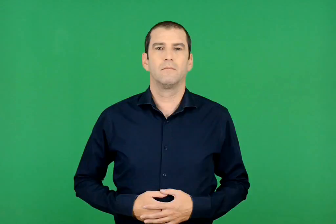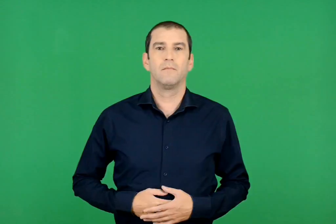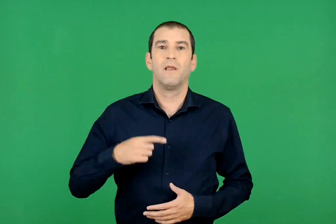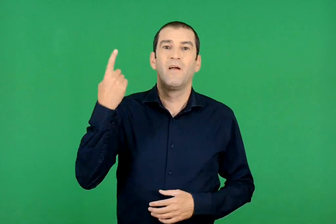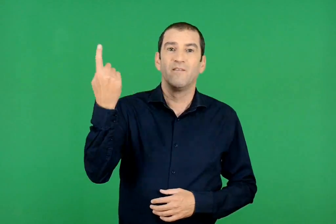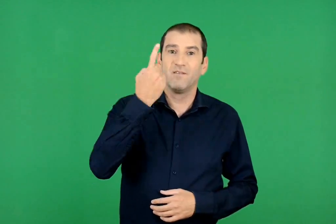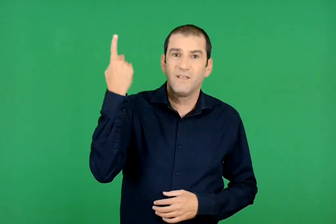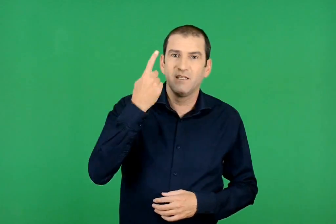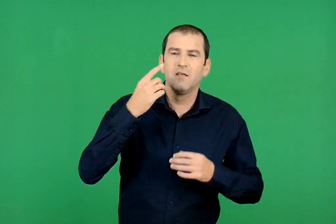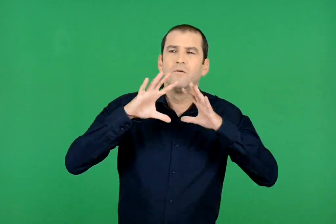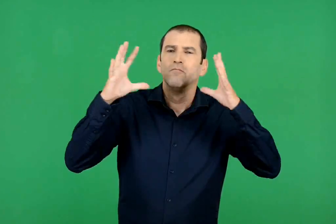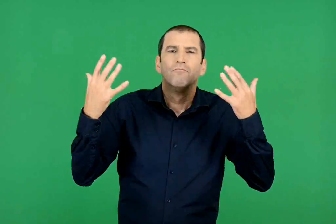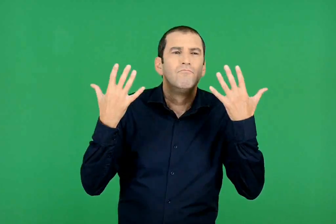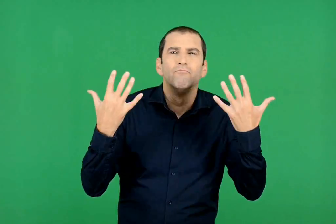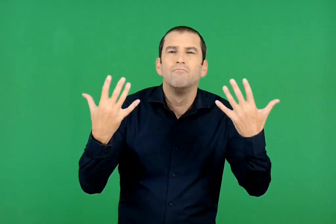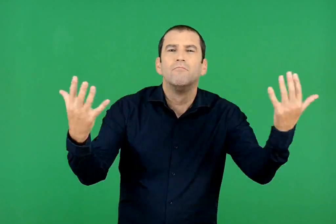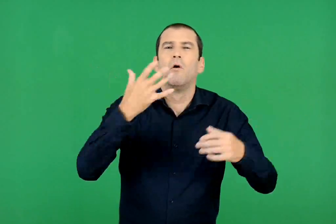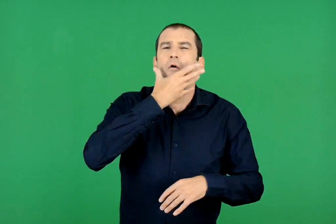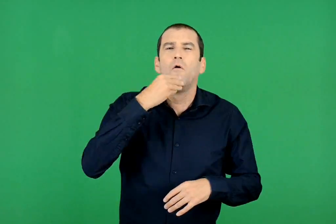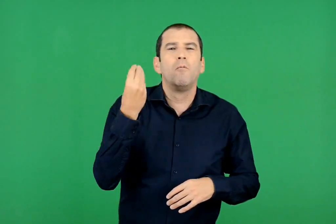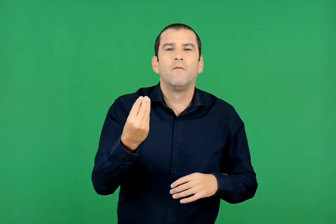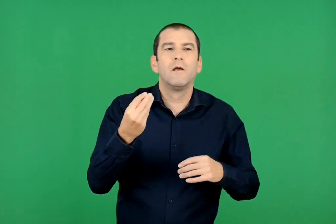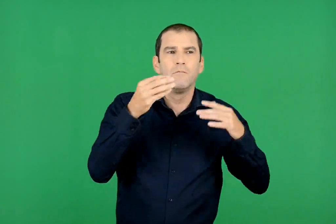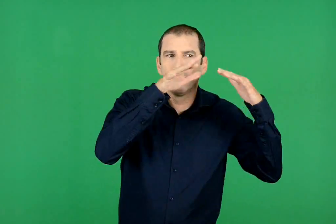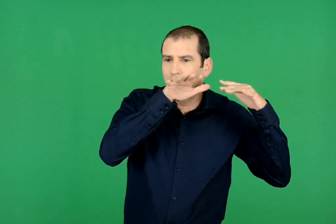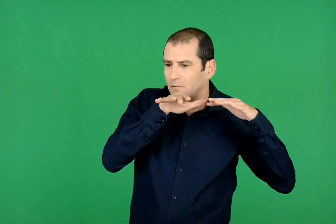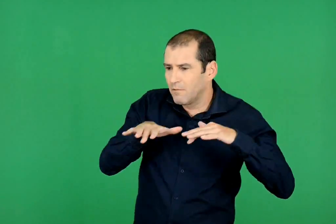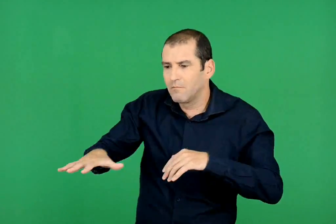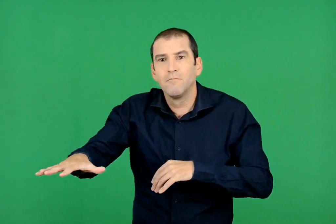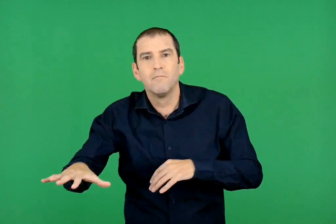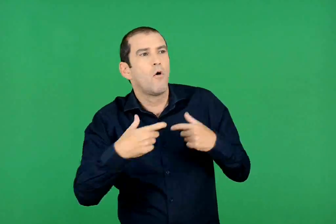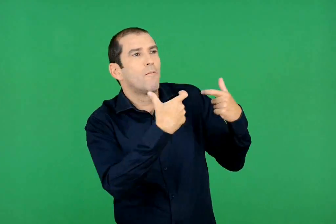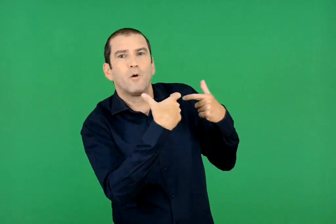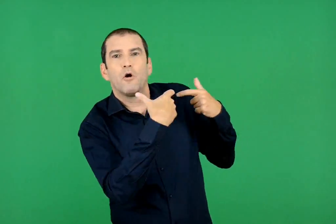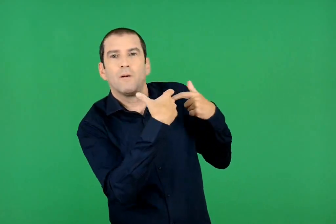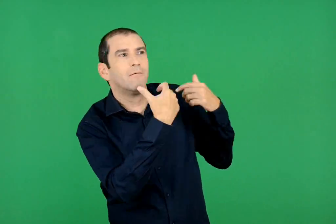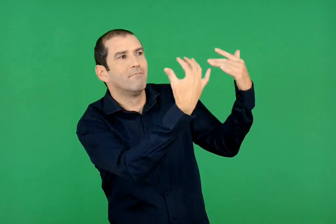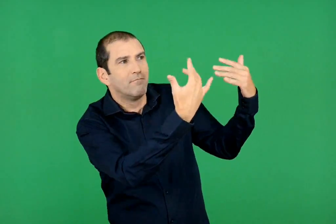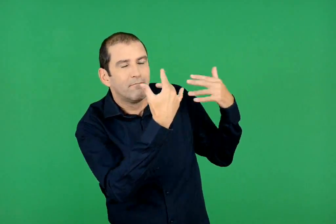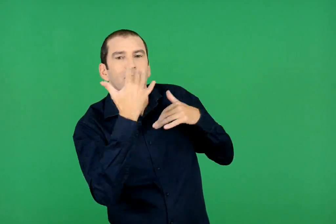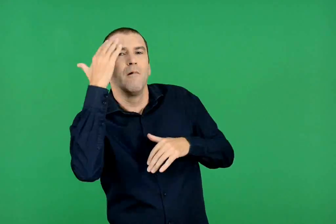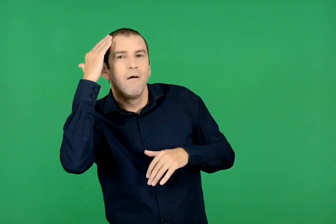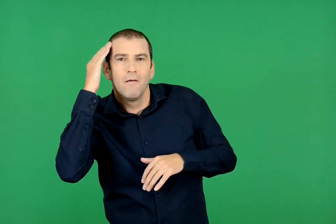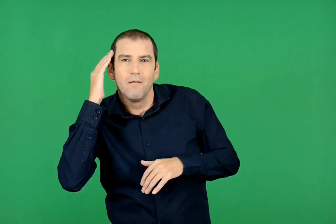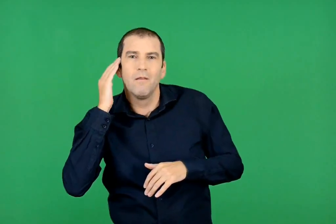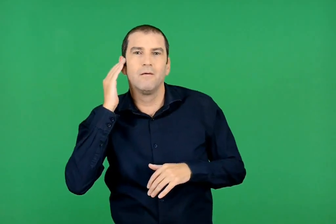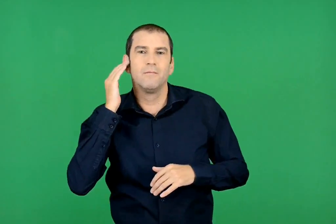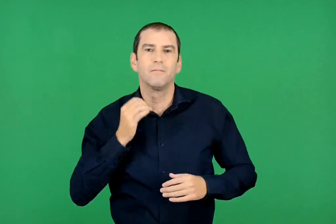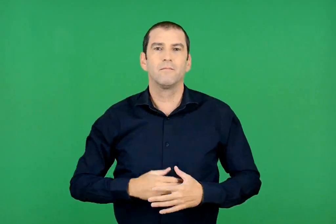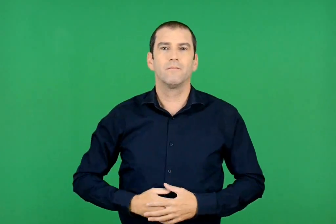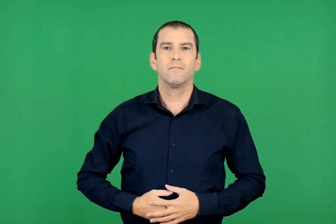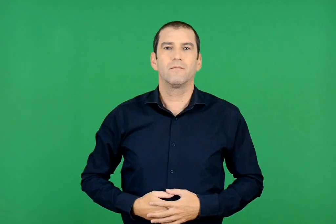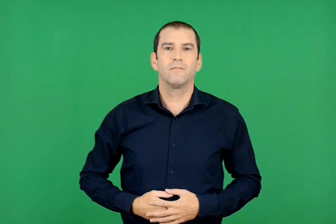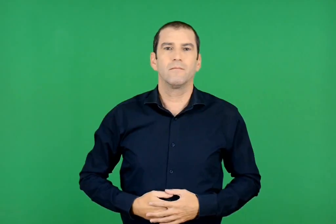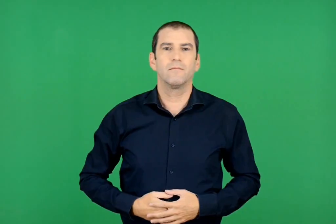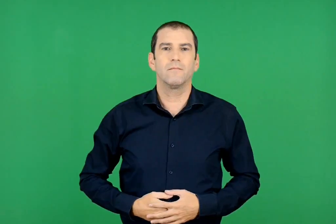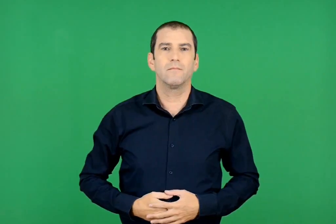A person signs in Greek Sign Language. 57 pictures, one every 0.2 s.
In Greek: η φύση , γεμάτη ζωή , είναι σαν να θέλει να παρασύρει τους πολιορκημένους με την ομορφιά της
